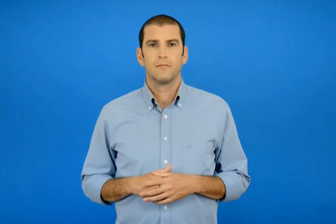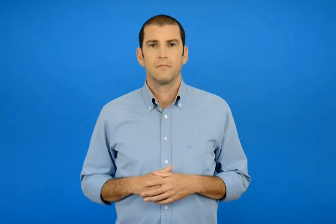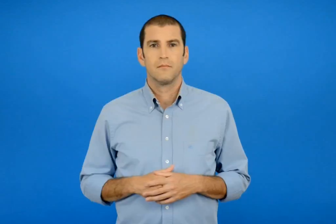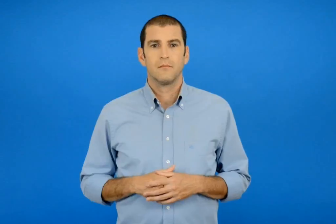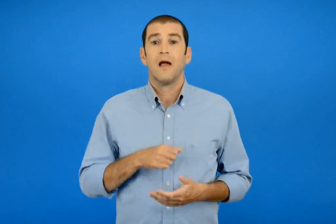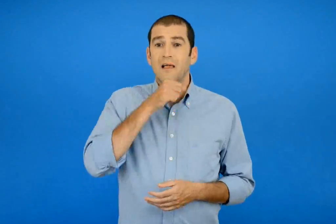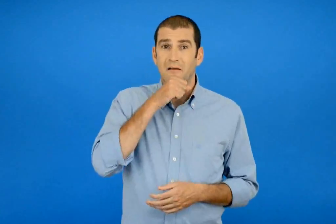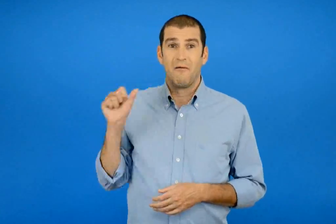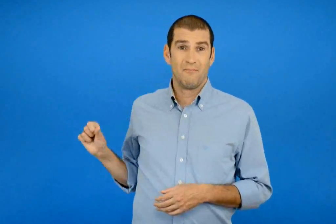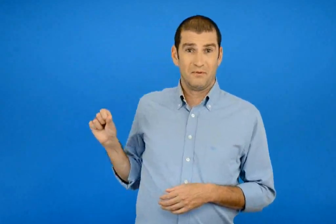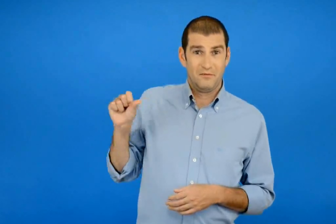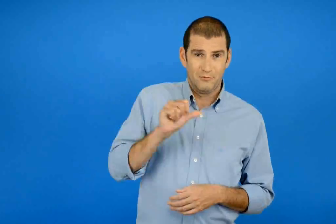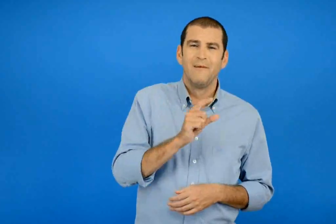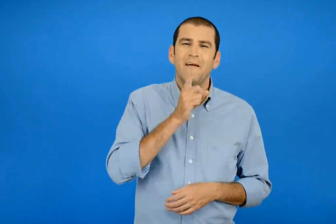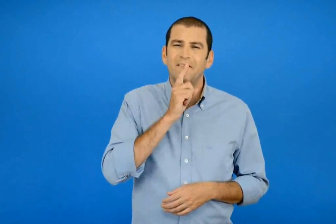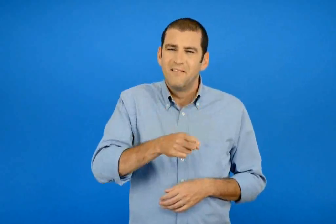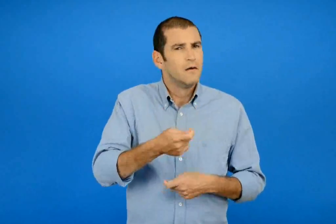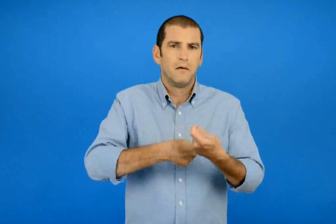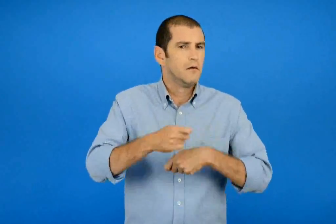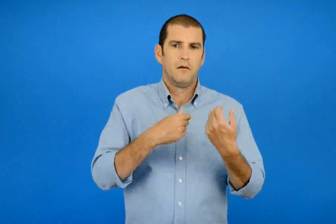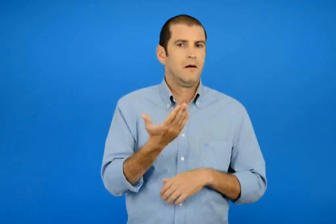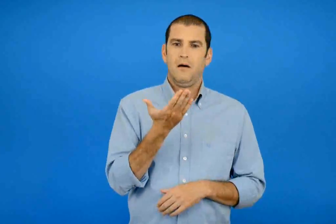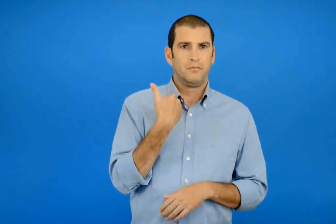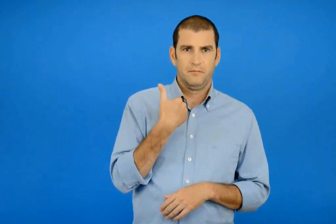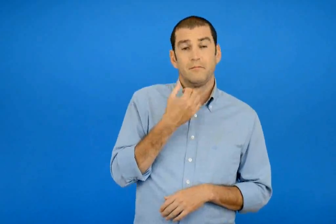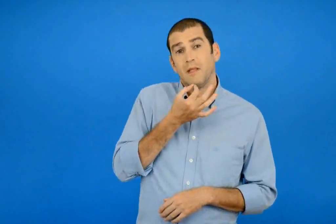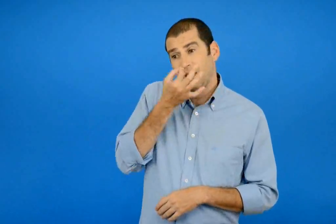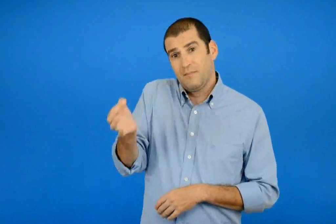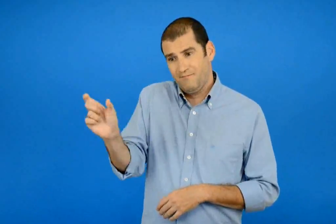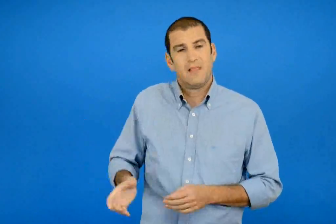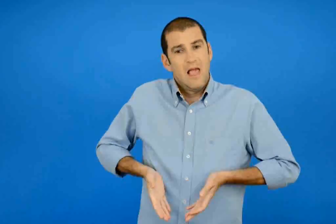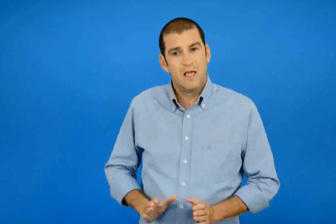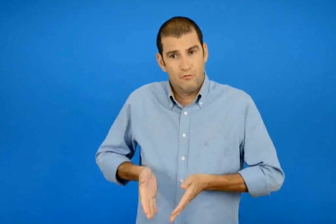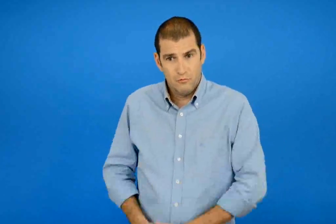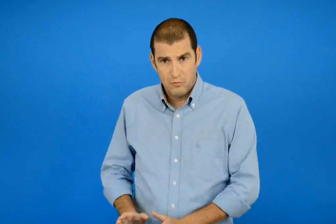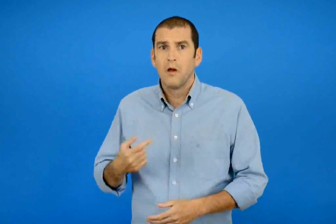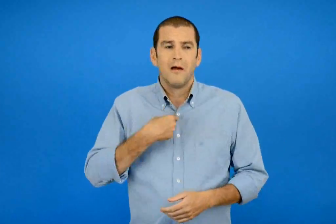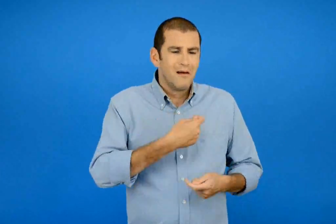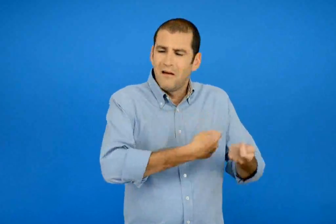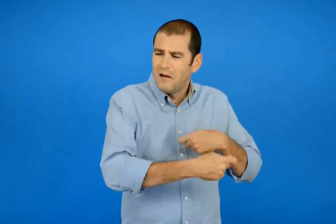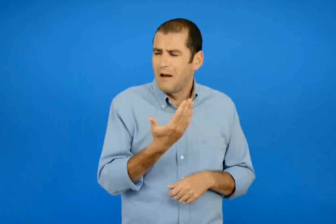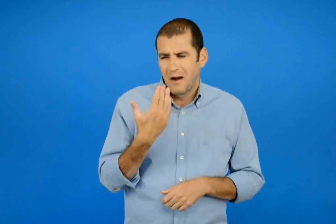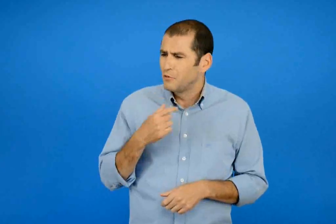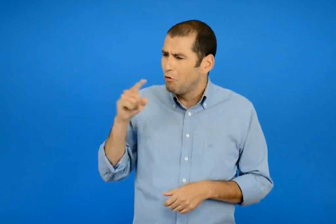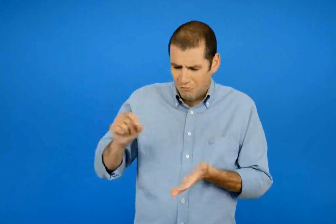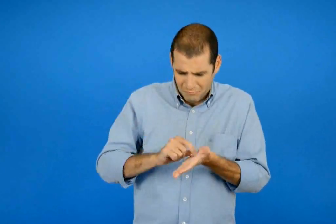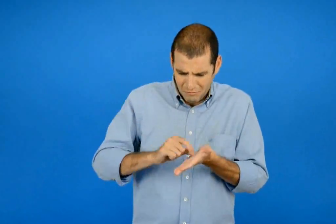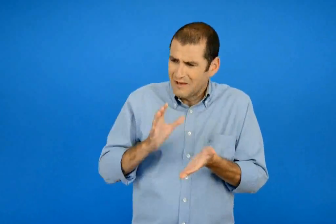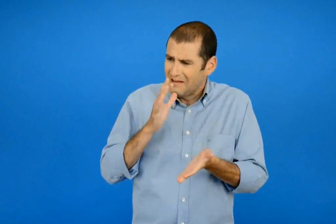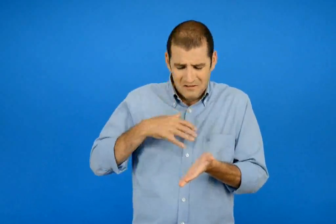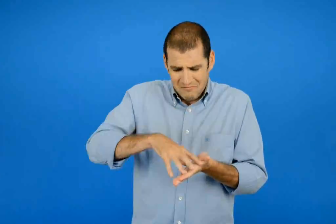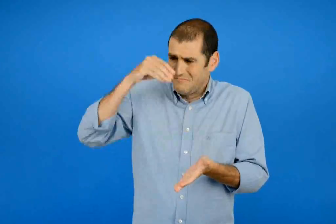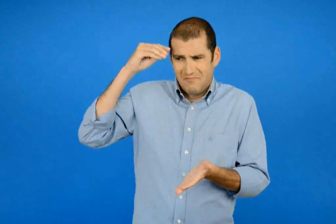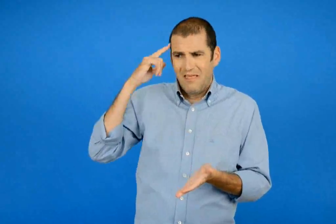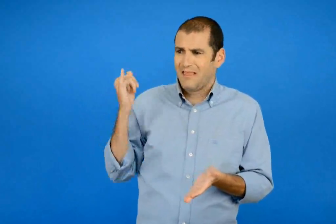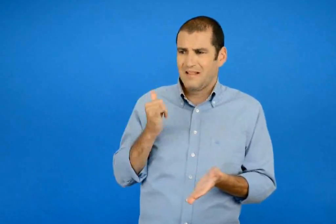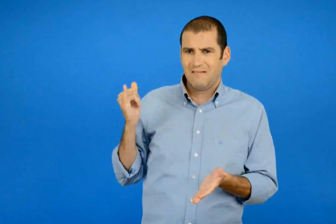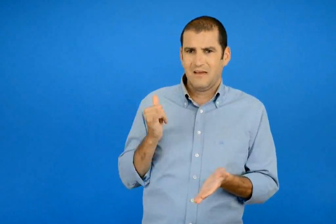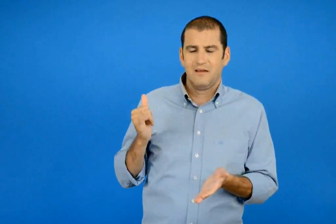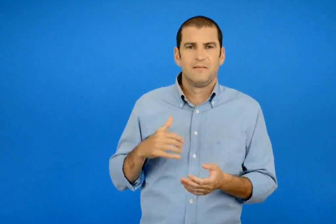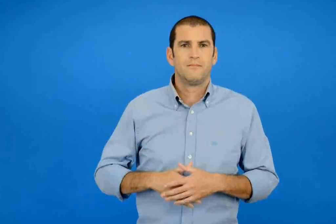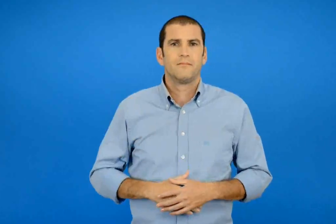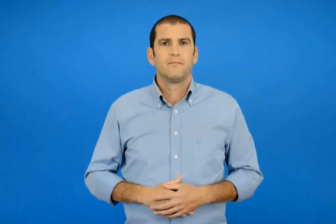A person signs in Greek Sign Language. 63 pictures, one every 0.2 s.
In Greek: όταν γύρισε δεν έφερε τίποτα από αυτά δε σου τα πήρα γιατί δεν έβγαζα τα γράμματα σου είπε στον εγγονό της
